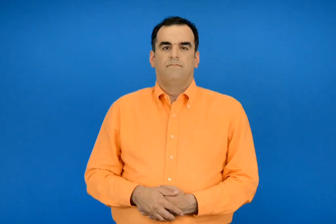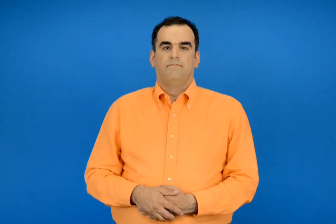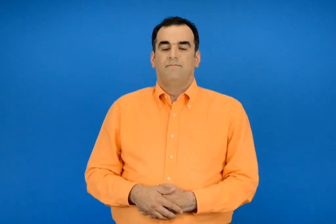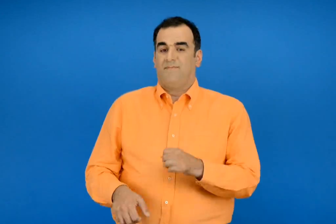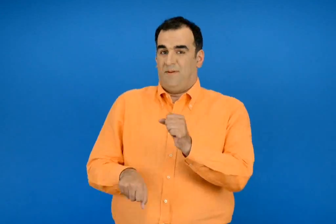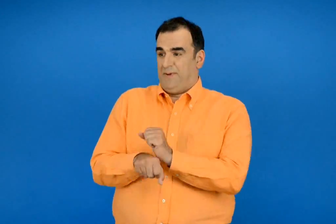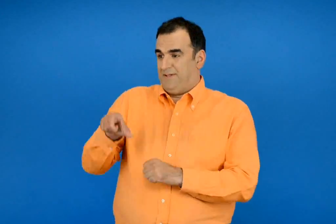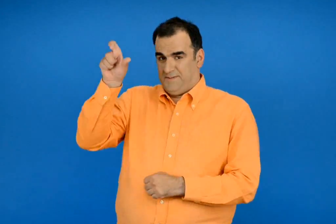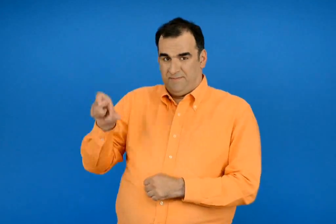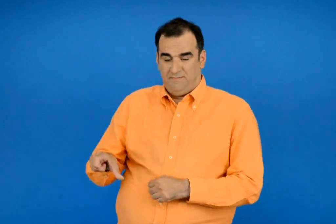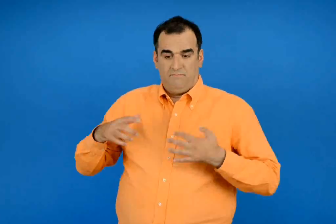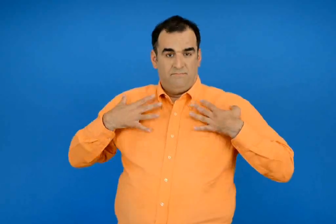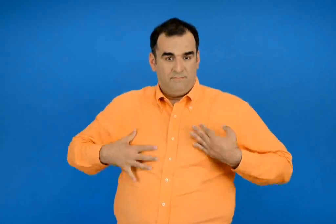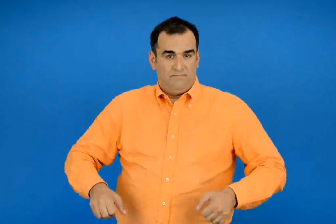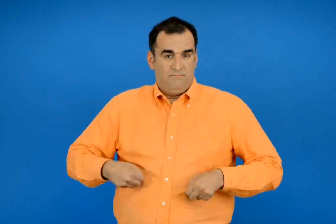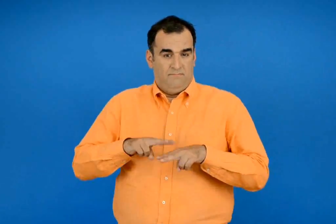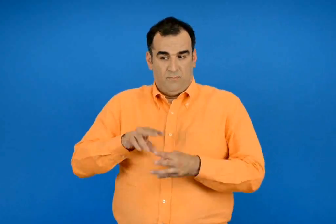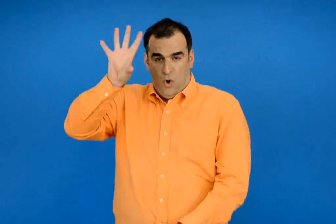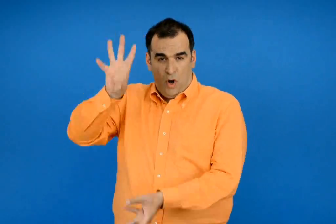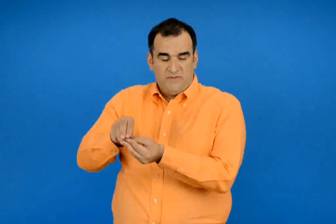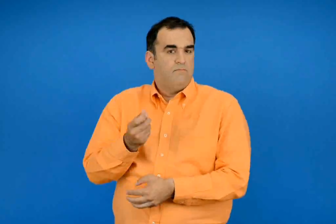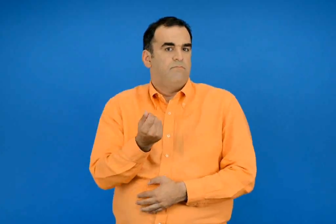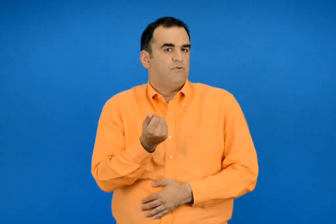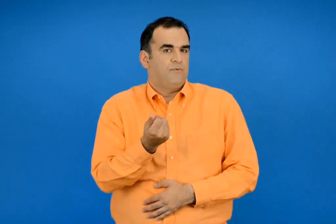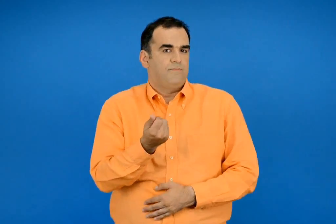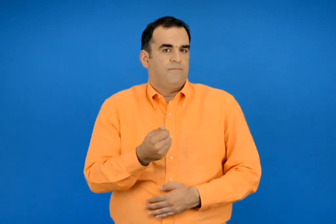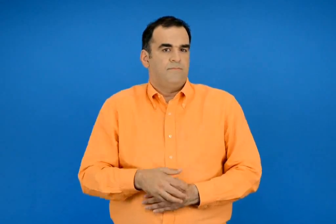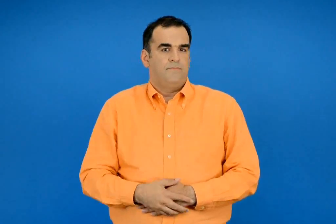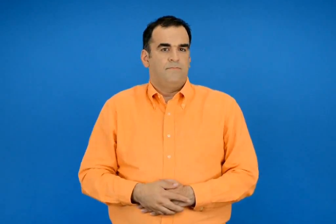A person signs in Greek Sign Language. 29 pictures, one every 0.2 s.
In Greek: ποσό κοστίζει το ντύσιμο ενός παίχτη ;
